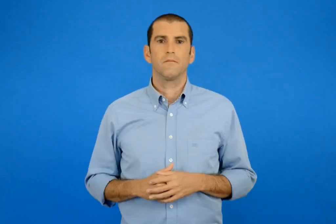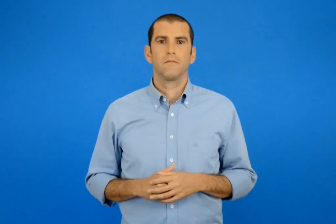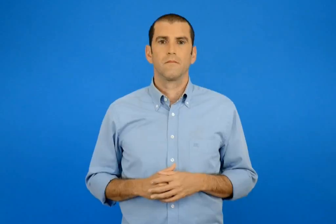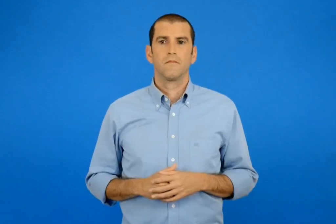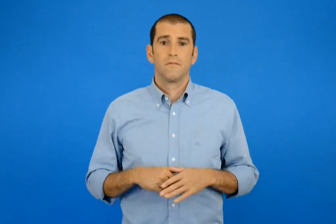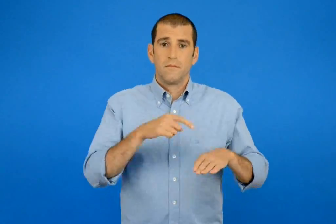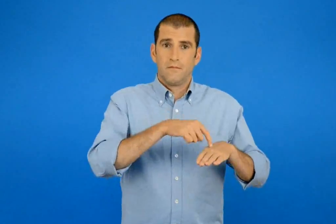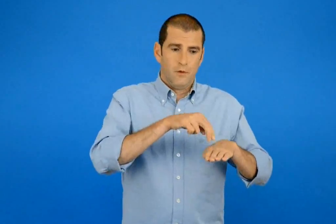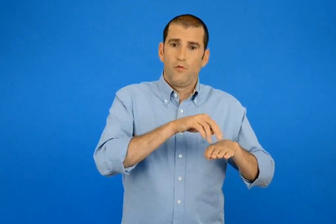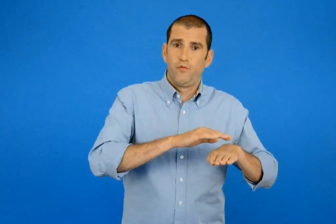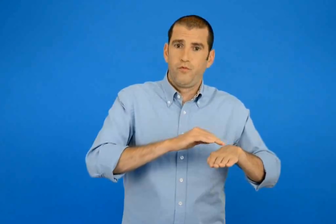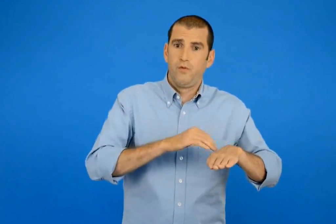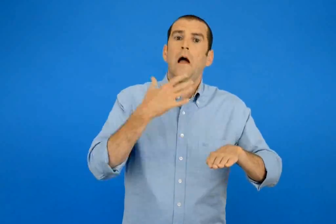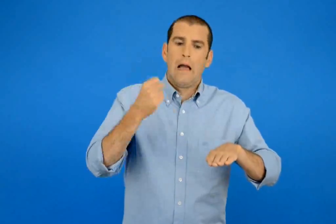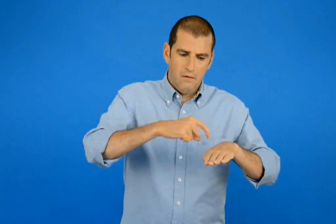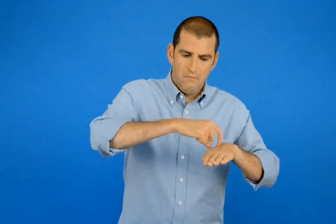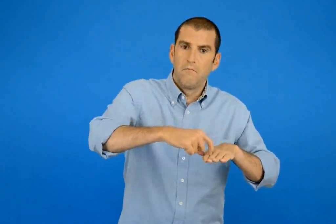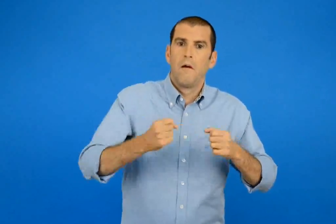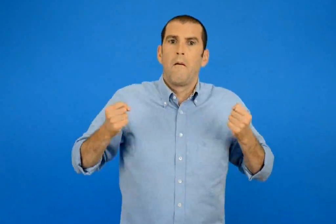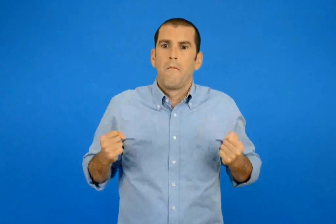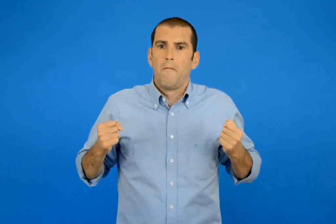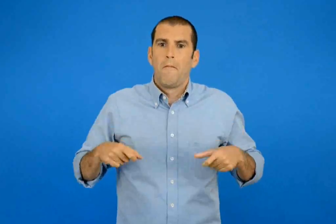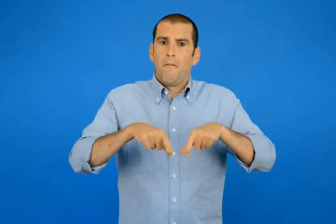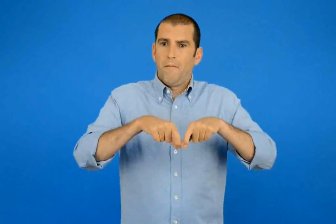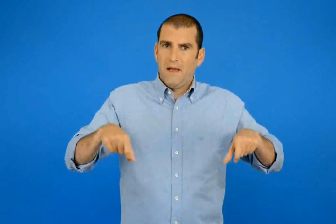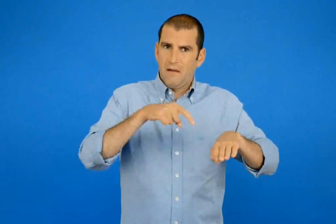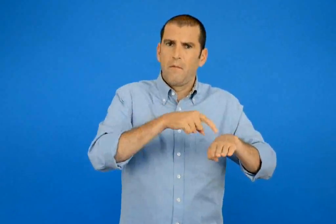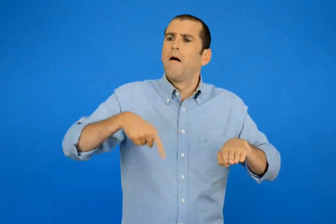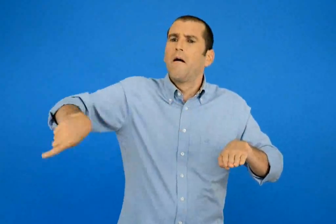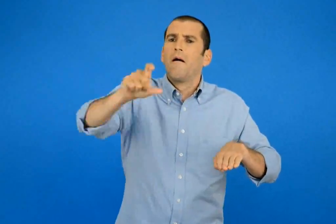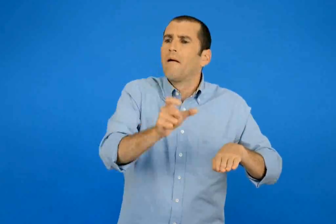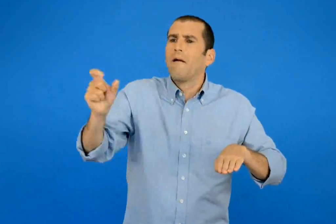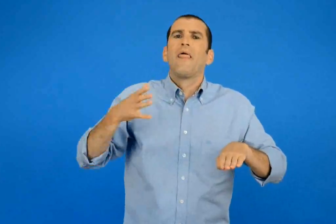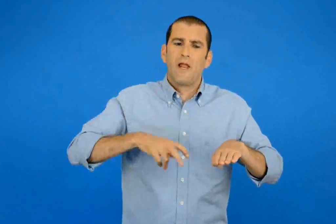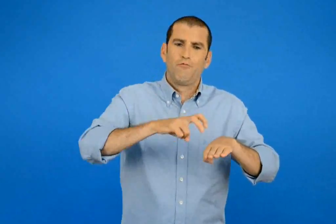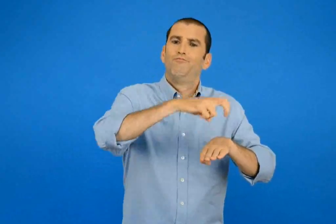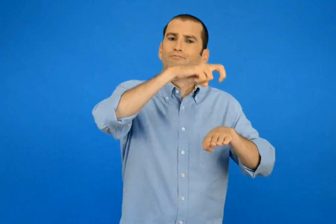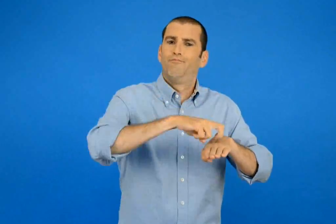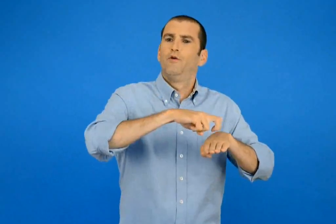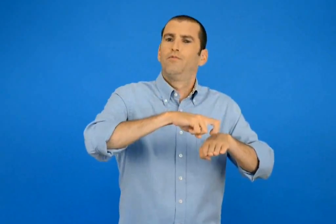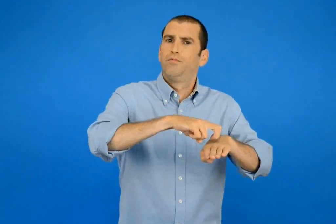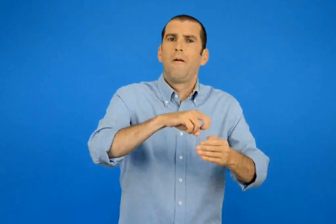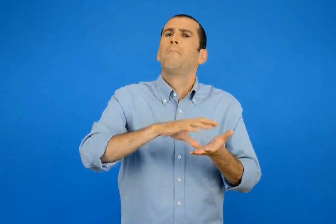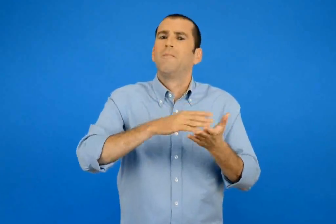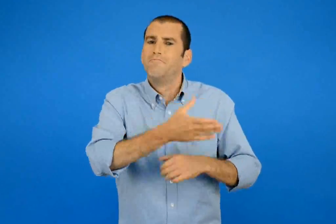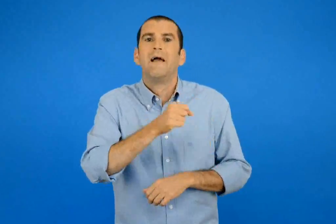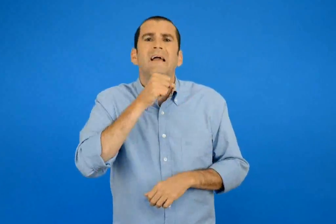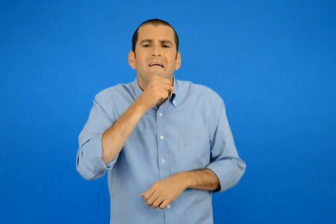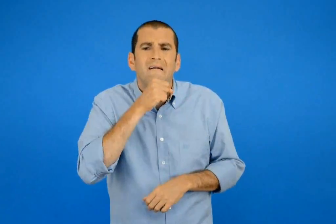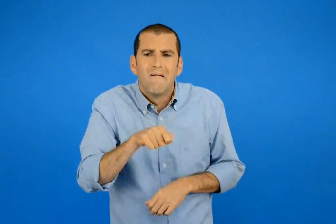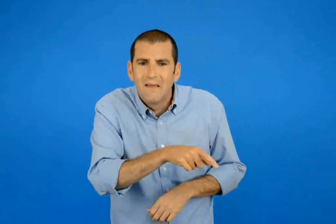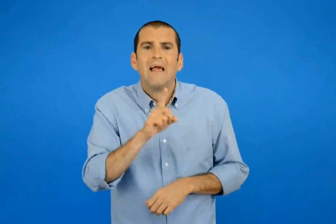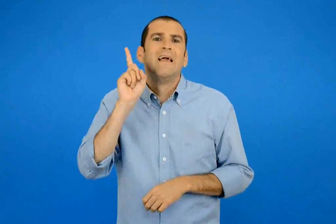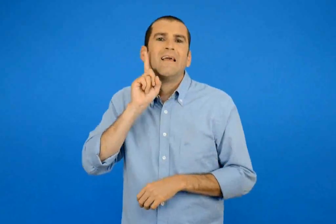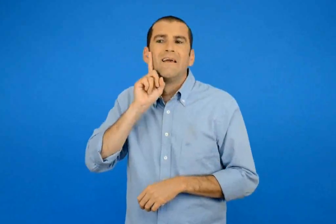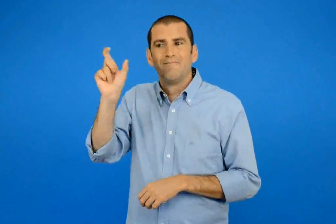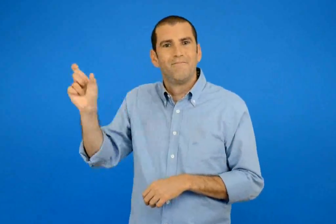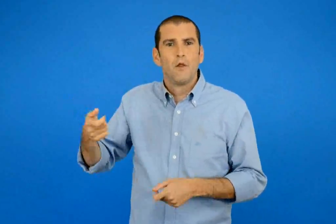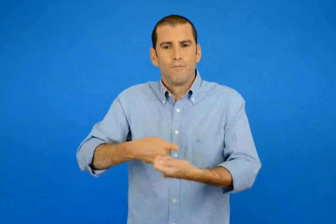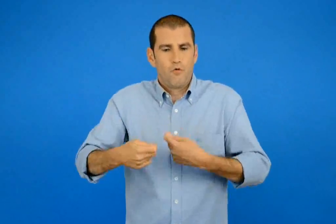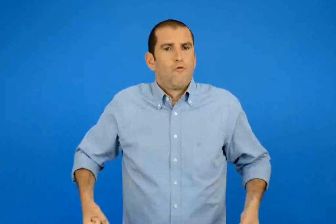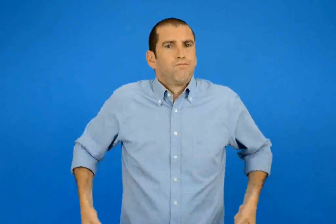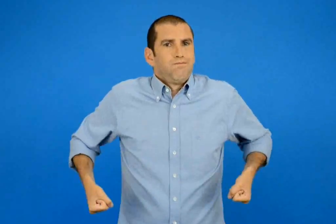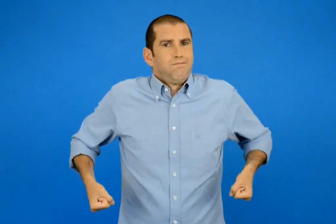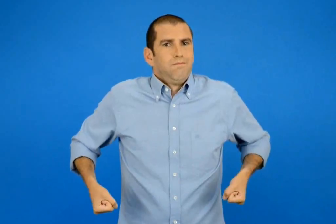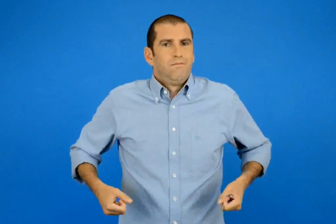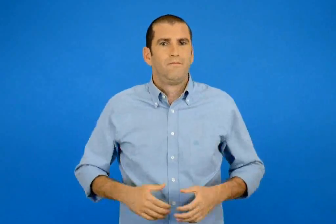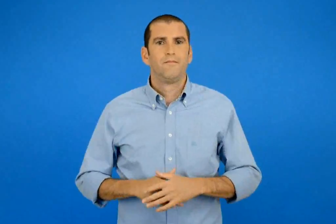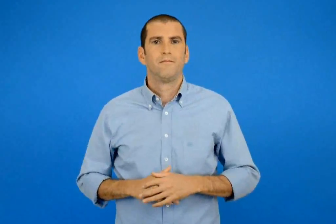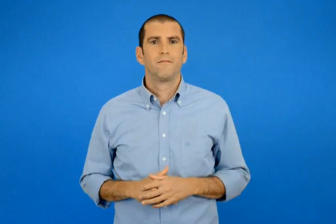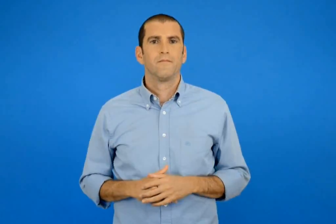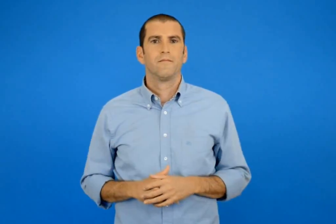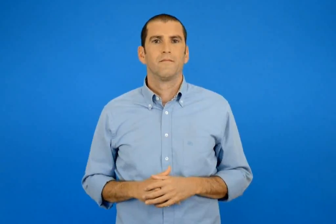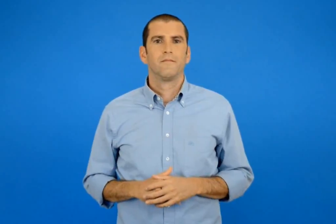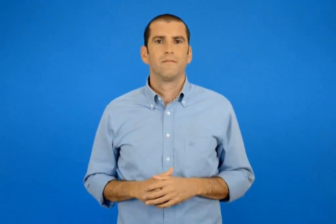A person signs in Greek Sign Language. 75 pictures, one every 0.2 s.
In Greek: πάνω στο πεζοδρόμιο υπάρχουν παγκάκια για κείνους που θέλουν να ταξιδεύουν καθιστοί ιδιαίτερα τα γεροντάκια και οι κυρίες με τις τσάντες με τα ψώνια
